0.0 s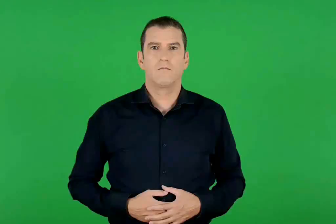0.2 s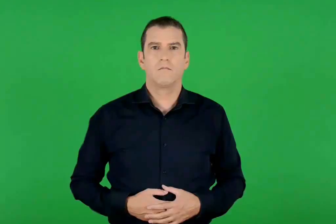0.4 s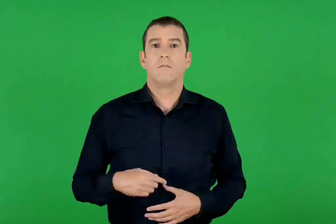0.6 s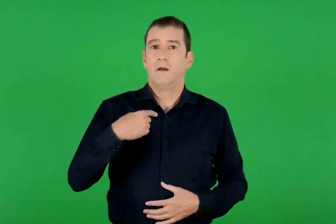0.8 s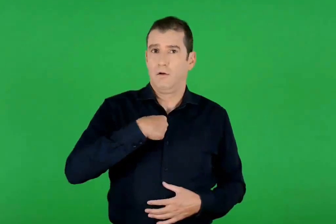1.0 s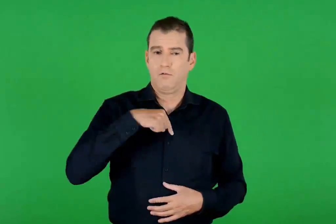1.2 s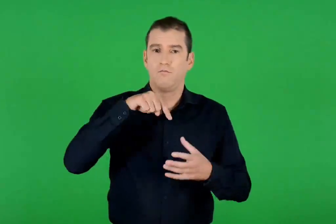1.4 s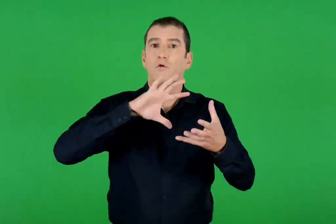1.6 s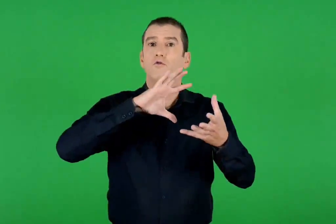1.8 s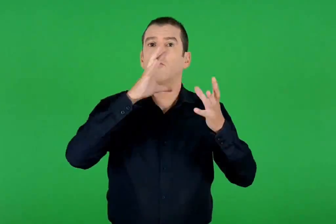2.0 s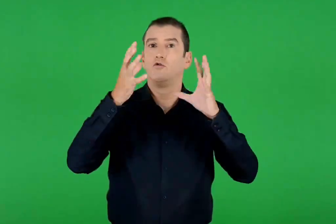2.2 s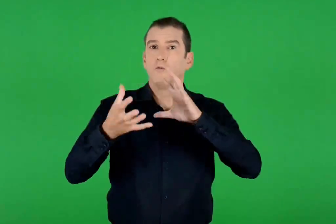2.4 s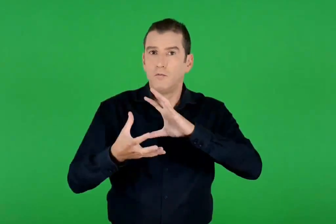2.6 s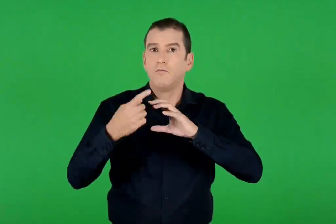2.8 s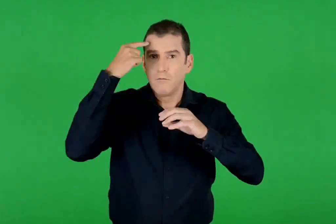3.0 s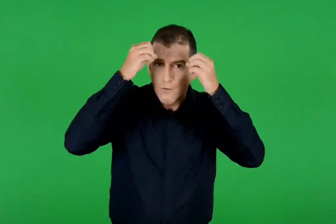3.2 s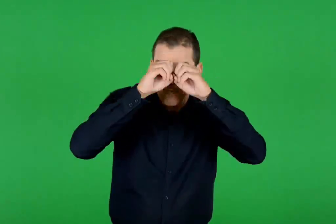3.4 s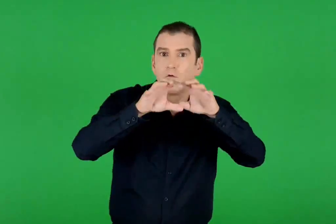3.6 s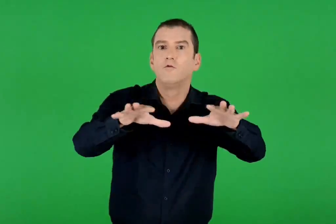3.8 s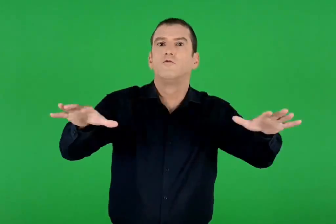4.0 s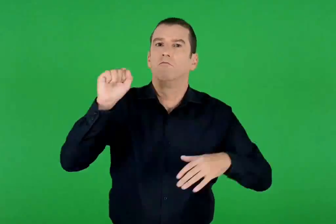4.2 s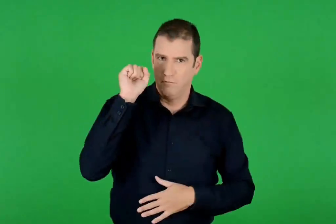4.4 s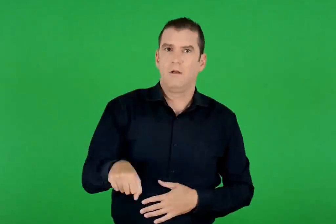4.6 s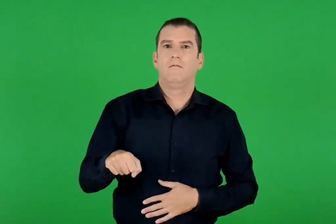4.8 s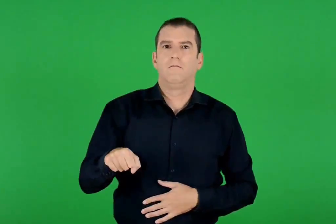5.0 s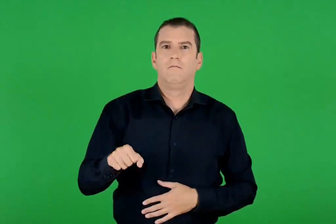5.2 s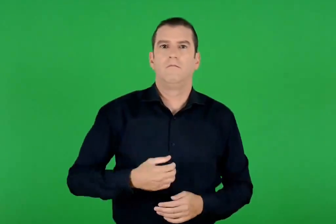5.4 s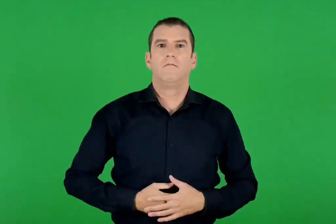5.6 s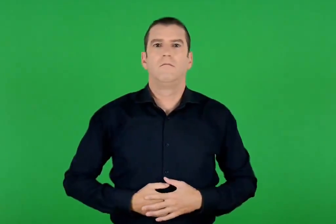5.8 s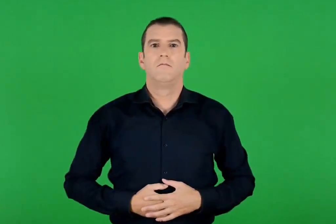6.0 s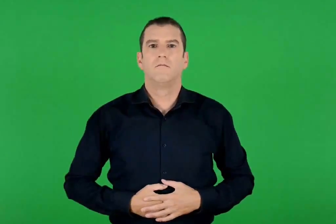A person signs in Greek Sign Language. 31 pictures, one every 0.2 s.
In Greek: φωτίζω , ναι , εγώ τον κόσμο
